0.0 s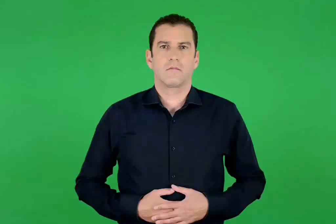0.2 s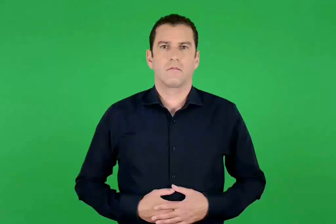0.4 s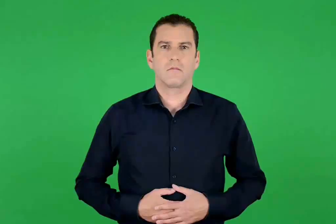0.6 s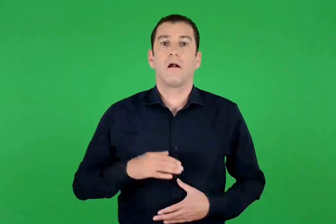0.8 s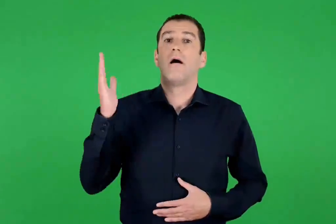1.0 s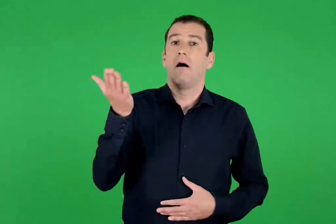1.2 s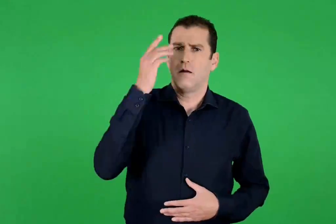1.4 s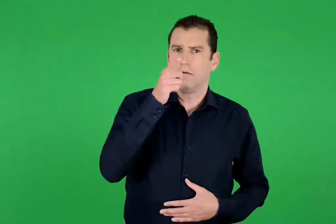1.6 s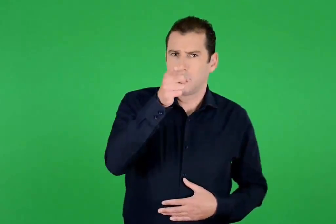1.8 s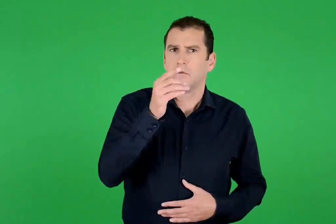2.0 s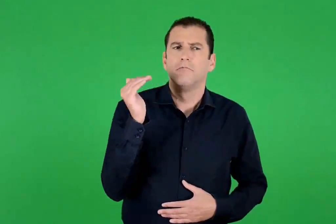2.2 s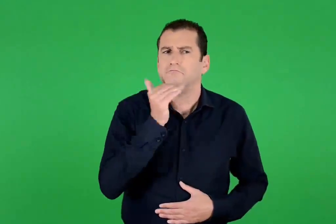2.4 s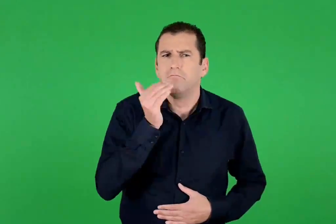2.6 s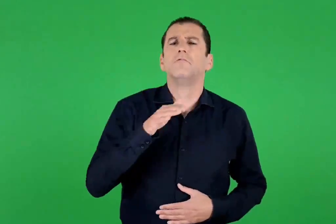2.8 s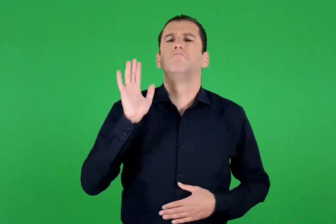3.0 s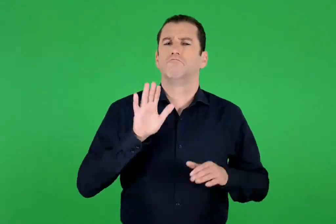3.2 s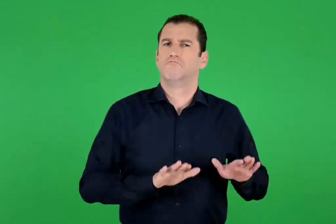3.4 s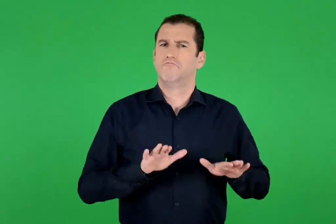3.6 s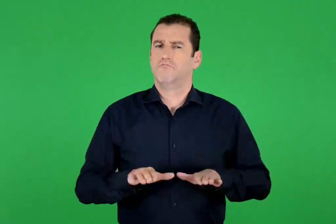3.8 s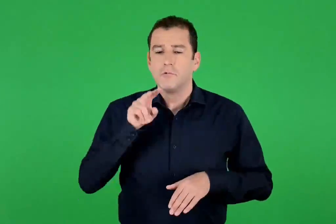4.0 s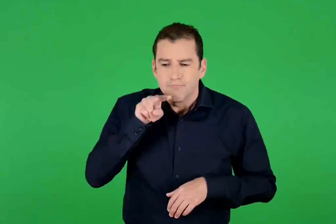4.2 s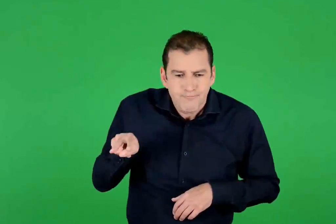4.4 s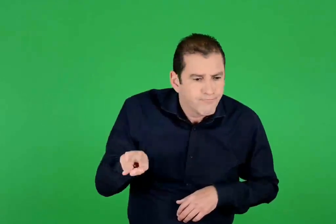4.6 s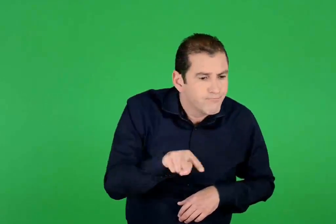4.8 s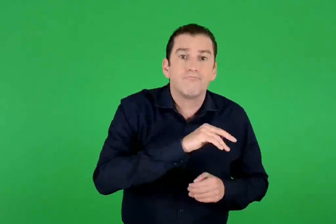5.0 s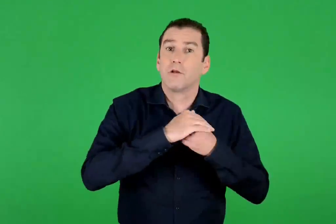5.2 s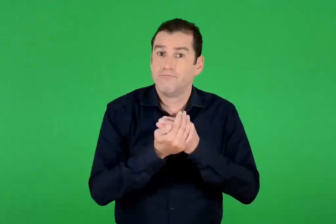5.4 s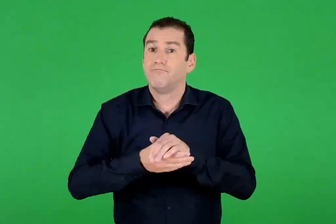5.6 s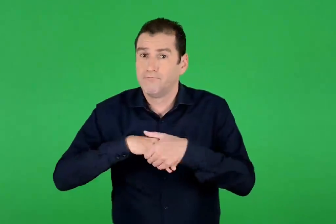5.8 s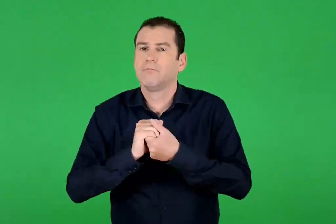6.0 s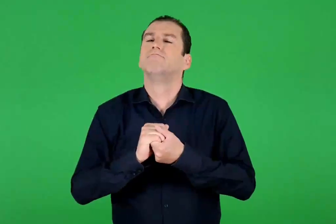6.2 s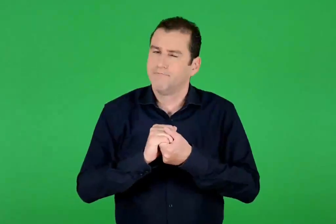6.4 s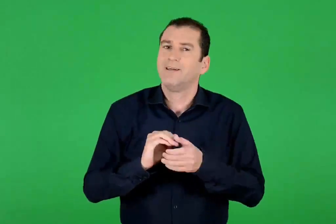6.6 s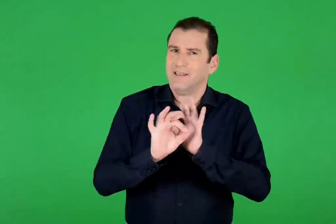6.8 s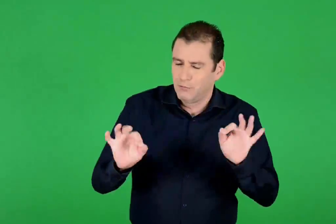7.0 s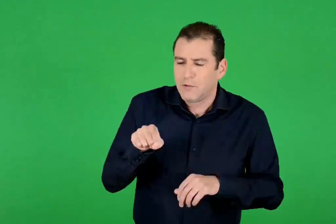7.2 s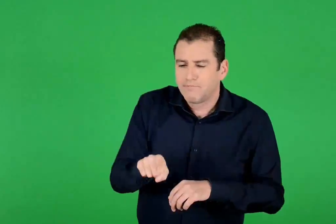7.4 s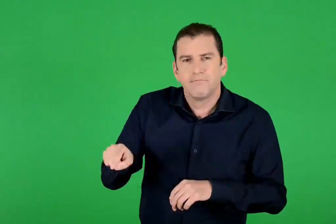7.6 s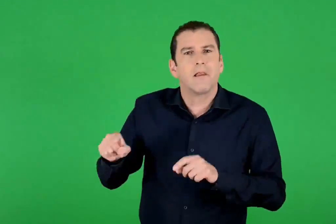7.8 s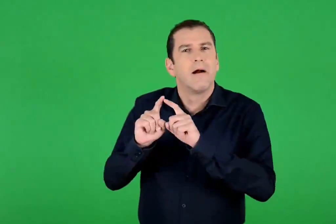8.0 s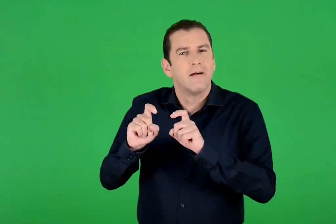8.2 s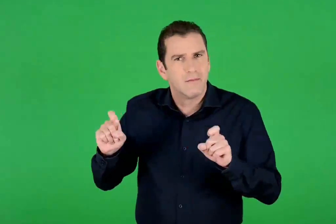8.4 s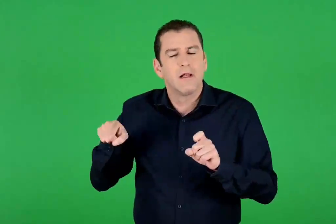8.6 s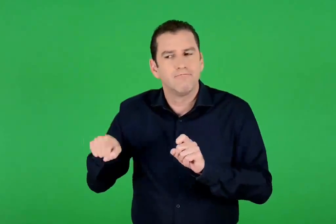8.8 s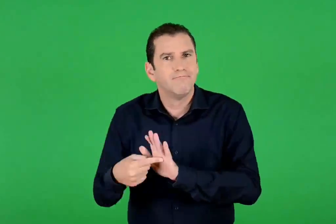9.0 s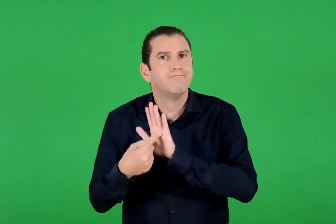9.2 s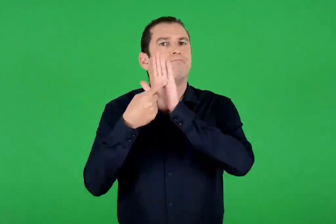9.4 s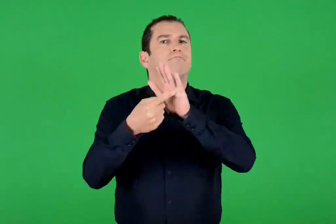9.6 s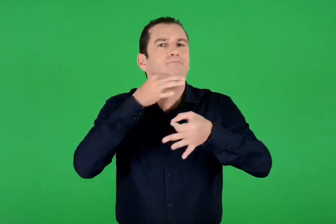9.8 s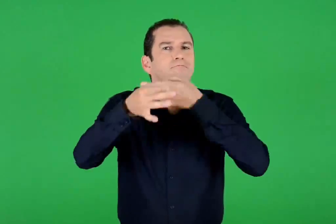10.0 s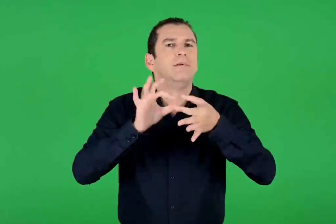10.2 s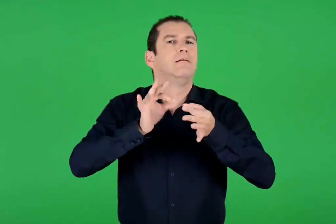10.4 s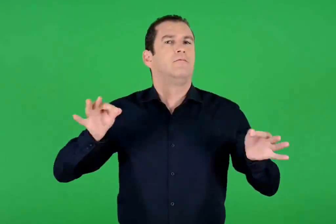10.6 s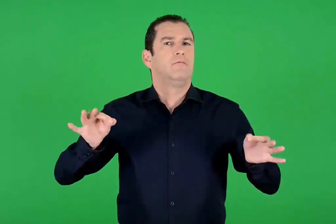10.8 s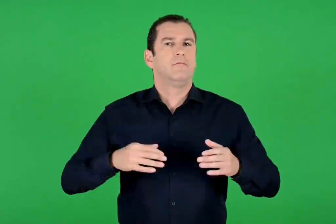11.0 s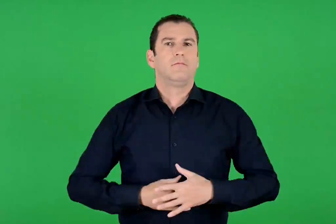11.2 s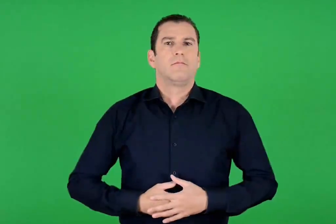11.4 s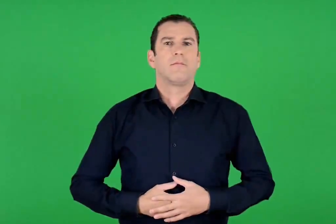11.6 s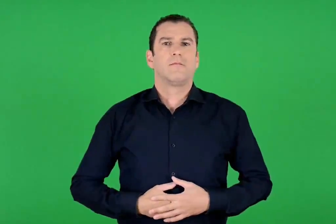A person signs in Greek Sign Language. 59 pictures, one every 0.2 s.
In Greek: αν δεν είσαι βιαστικός και τους δείξεις ενδιαφέρον , είναι σίγουρο ότι τα αντικείμενα αυτά θα σου μιλήσουν
